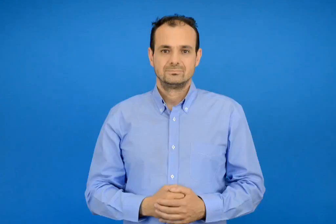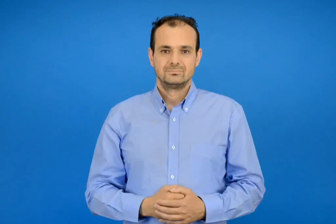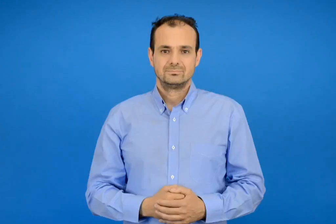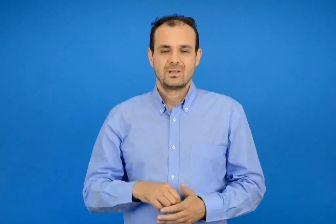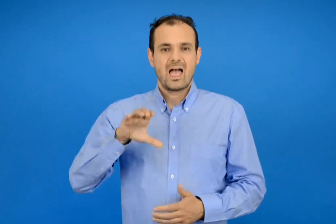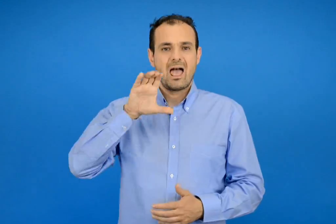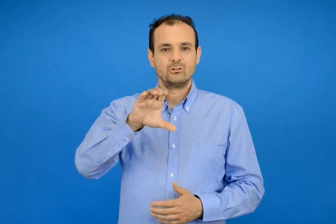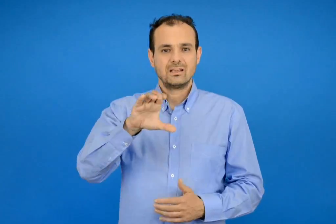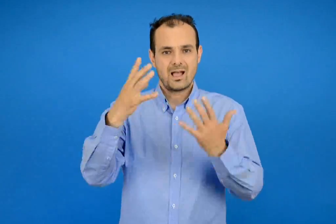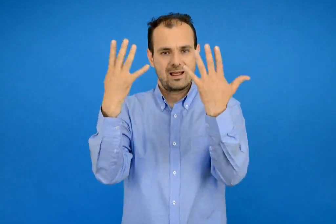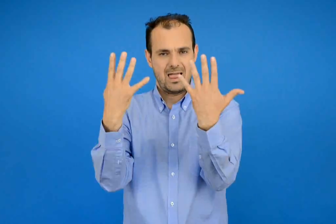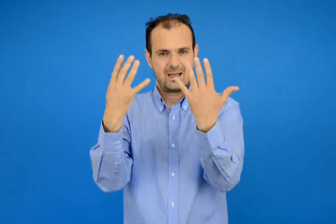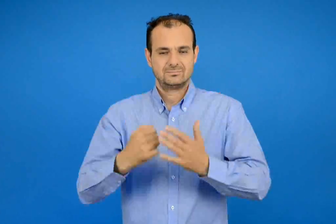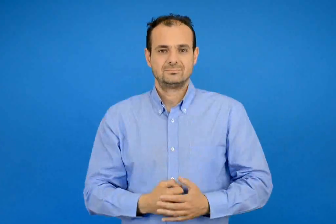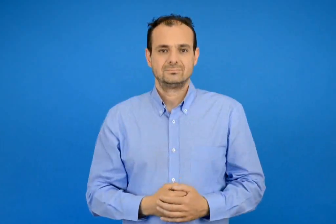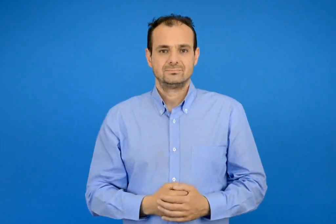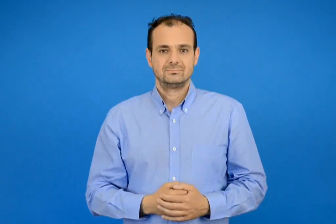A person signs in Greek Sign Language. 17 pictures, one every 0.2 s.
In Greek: ενότητα 9
